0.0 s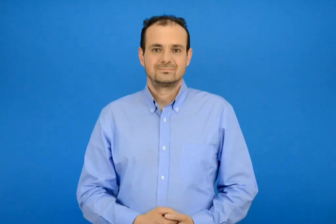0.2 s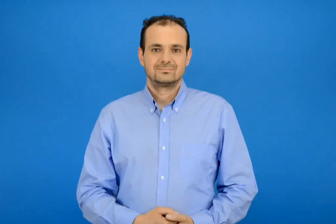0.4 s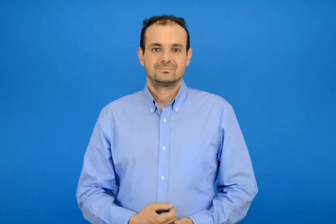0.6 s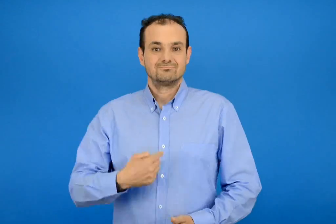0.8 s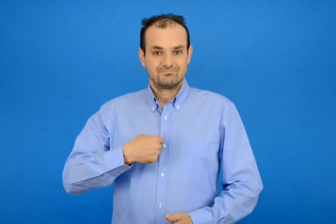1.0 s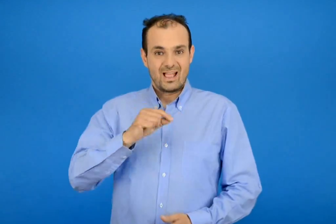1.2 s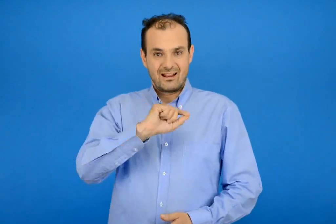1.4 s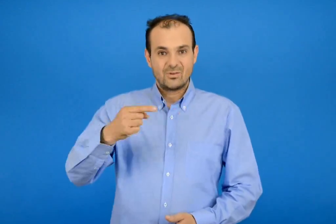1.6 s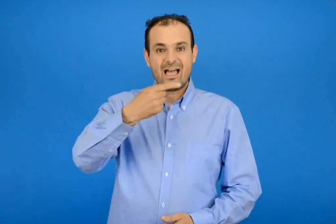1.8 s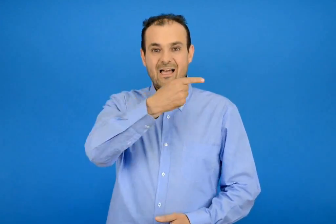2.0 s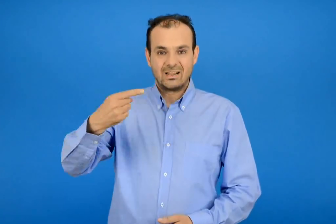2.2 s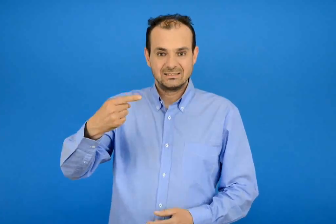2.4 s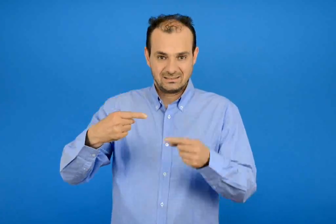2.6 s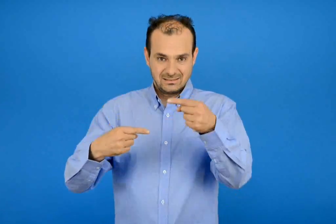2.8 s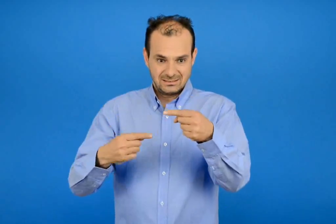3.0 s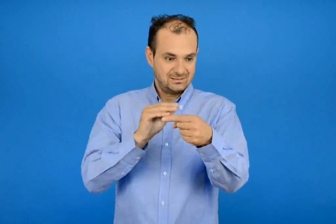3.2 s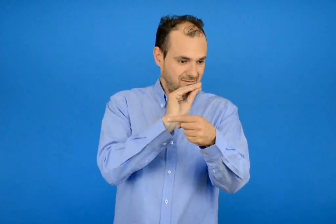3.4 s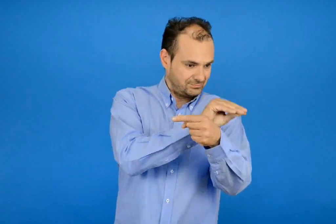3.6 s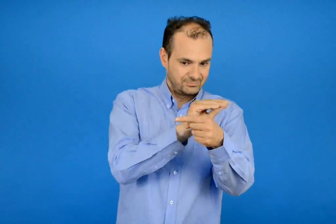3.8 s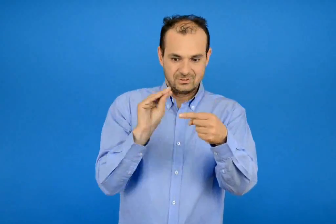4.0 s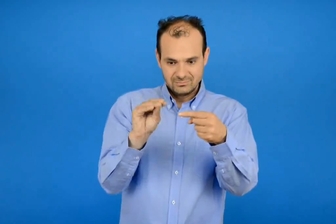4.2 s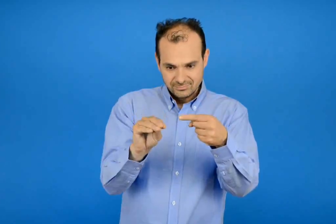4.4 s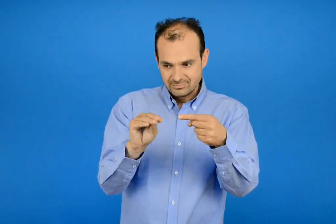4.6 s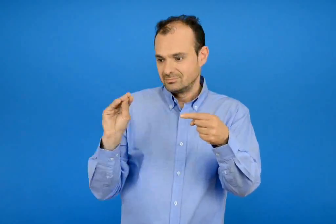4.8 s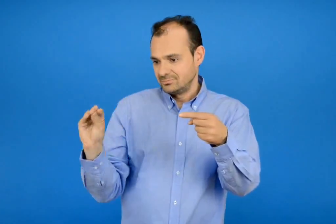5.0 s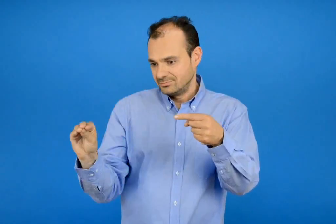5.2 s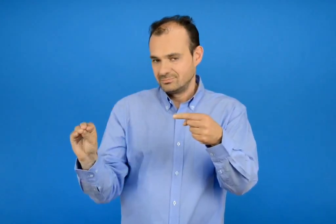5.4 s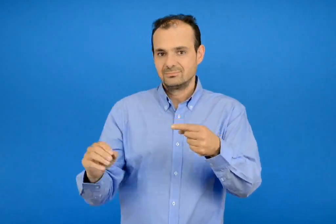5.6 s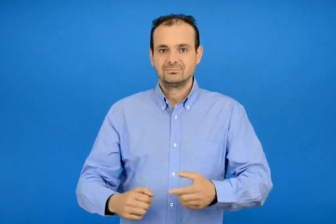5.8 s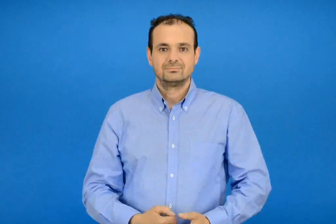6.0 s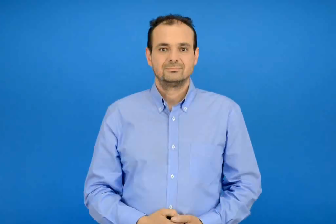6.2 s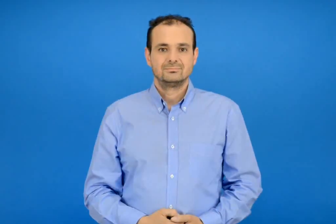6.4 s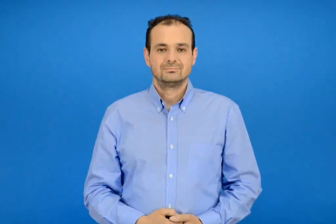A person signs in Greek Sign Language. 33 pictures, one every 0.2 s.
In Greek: γράφω την αφαίρεση
